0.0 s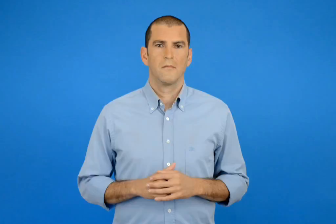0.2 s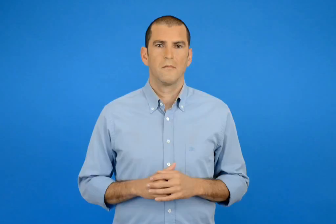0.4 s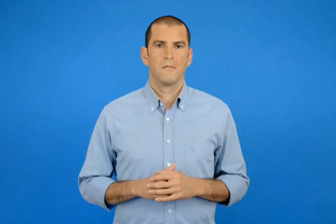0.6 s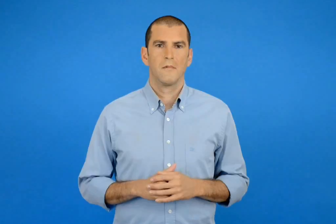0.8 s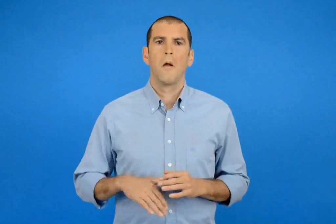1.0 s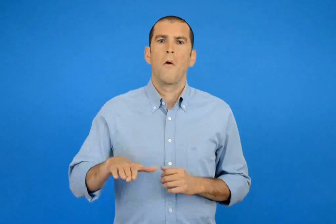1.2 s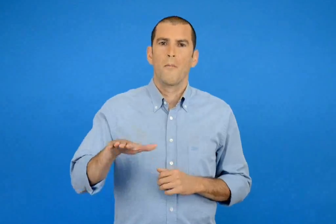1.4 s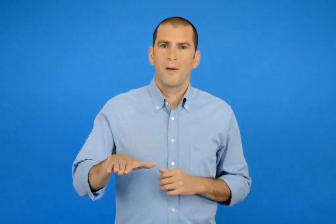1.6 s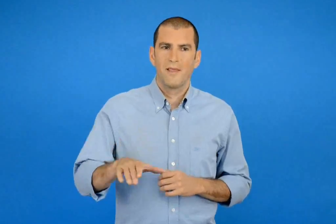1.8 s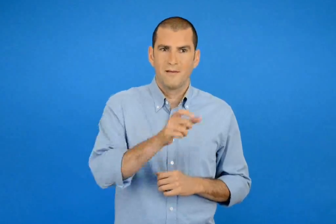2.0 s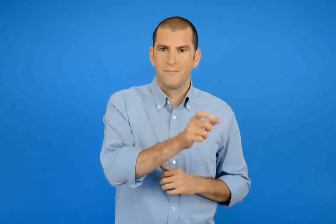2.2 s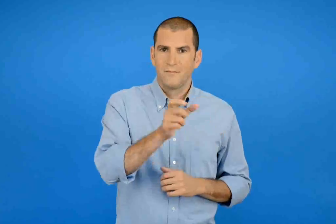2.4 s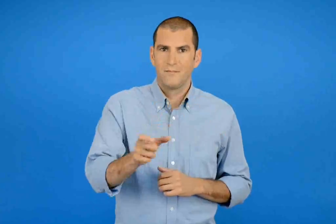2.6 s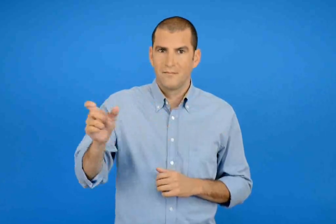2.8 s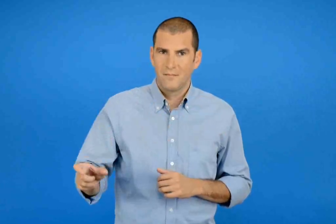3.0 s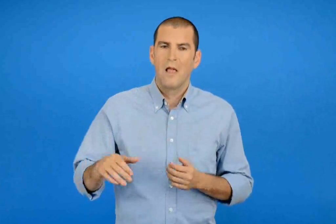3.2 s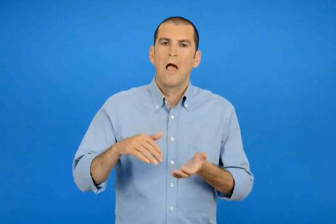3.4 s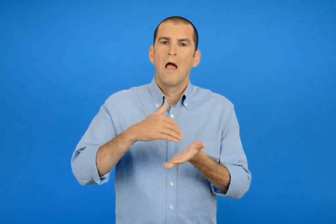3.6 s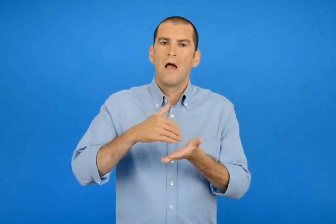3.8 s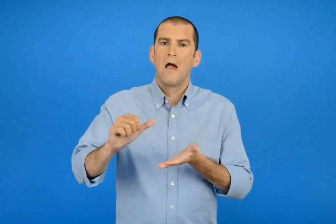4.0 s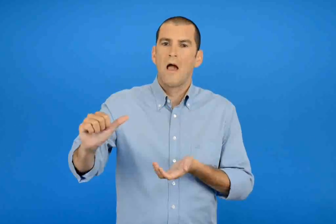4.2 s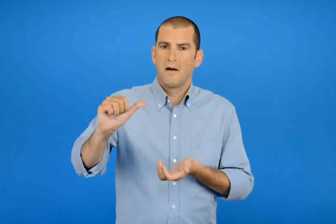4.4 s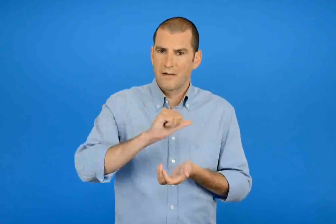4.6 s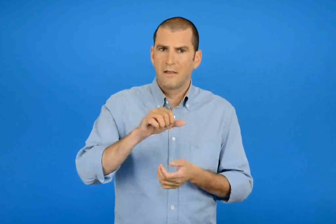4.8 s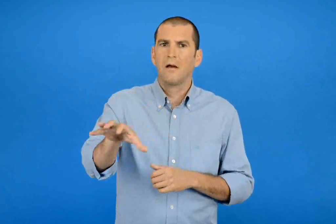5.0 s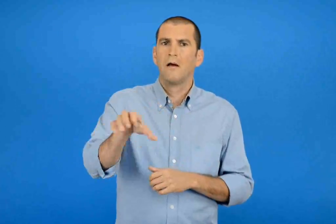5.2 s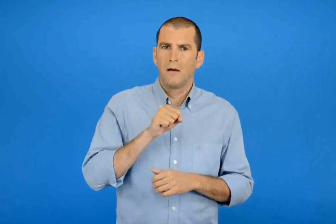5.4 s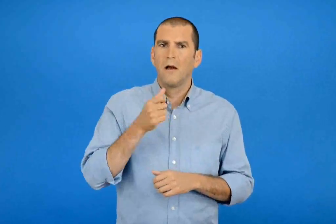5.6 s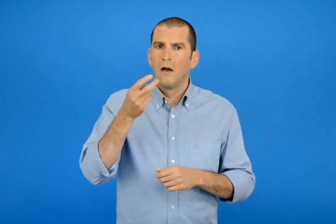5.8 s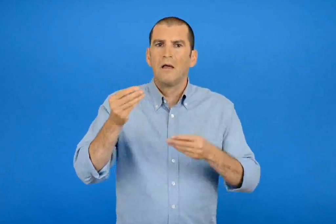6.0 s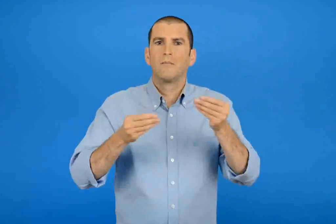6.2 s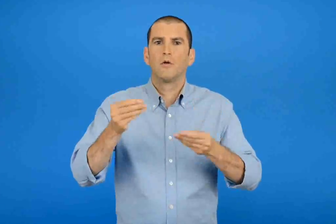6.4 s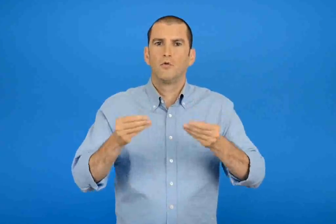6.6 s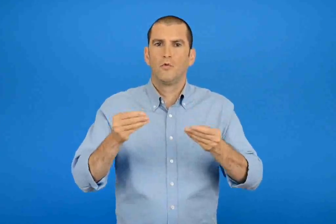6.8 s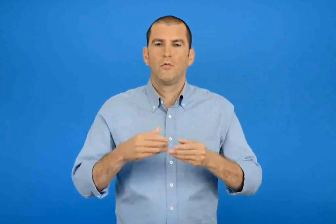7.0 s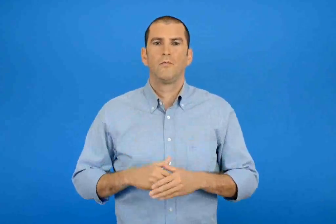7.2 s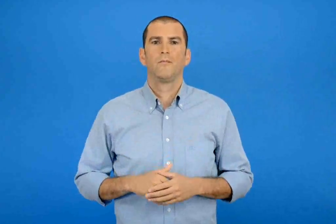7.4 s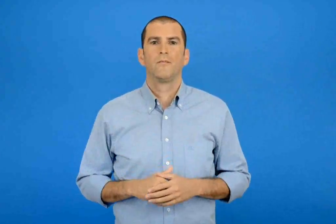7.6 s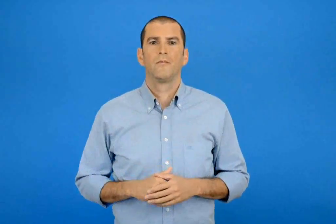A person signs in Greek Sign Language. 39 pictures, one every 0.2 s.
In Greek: υπολογίζω τα ρέστα που θα πάρει κάθε παιδί
